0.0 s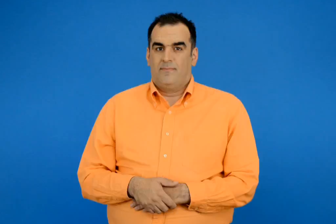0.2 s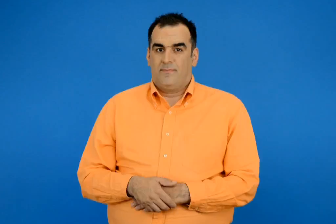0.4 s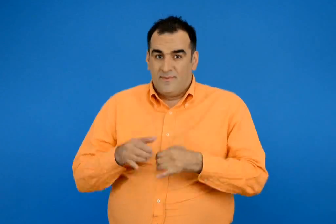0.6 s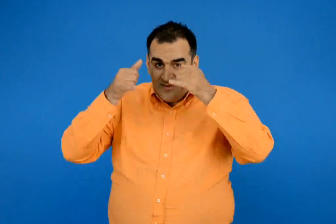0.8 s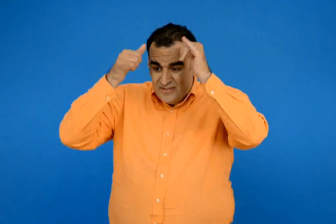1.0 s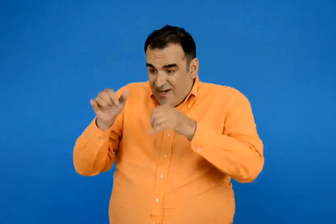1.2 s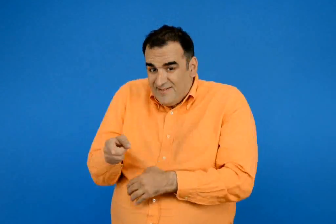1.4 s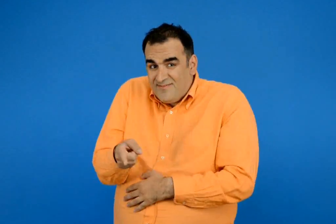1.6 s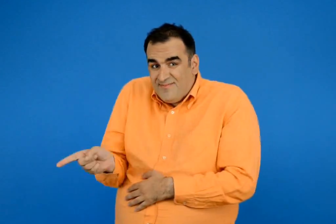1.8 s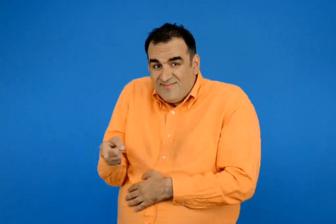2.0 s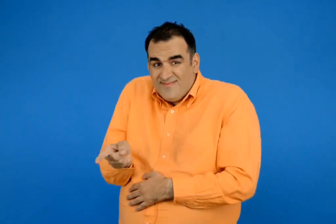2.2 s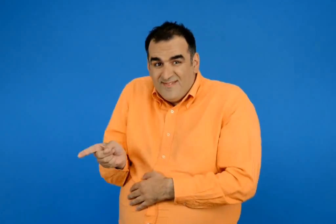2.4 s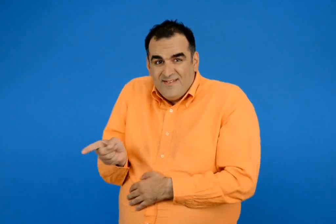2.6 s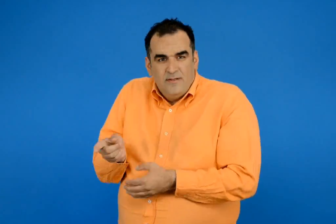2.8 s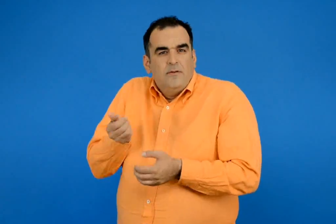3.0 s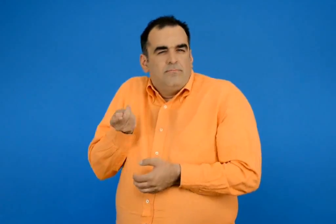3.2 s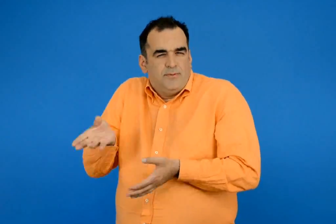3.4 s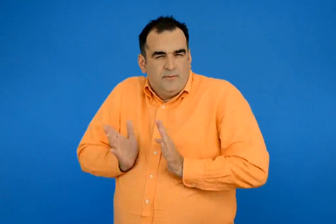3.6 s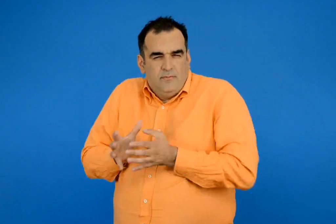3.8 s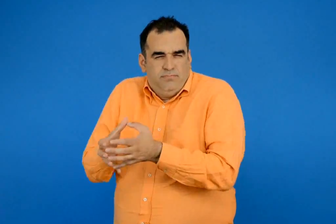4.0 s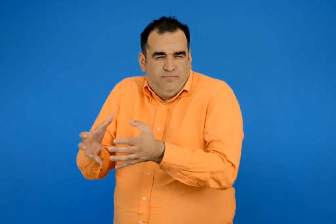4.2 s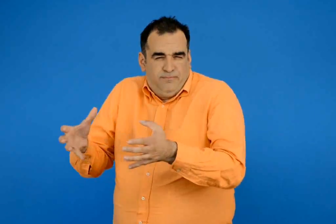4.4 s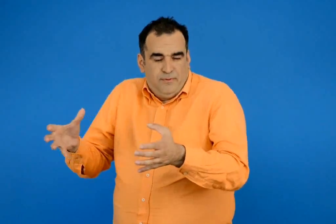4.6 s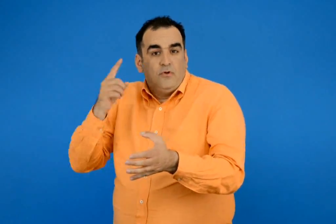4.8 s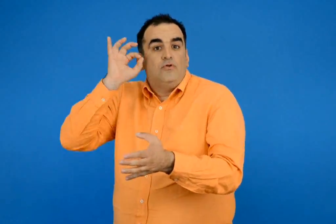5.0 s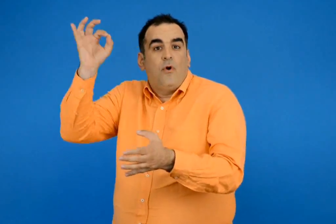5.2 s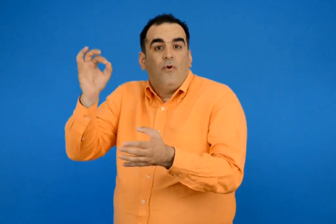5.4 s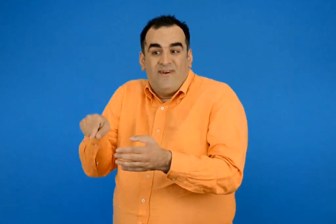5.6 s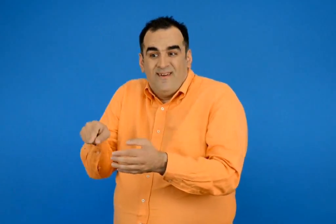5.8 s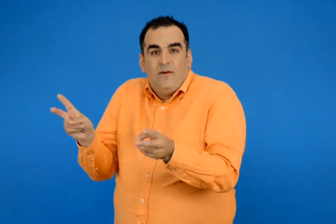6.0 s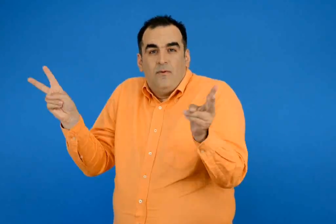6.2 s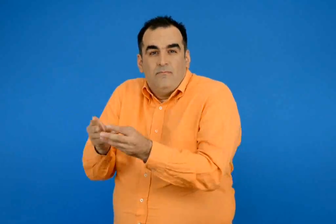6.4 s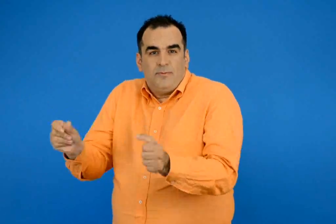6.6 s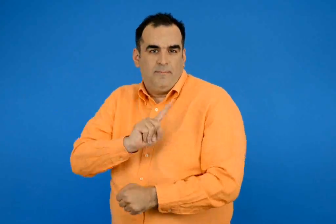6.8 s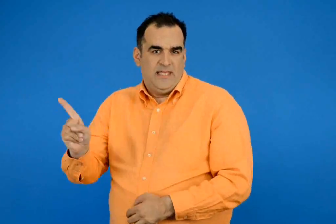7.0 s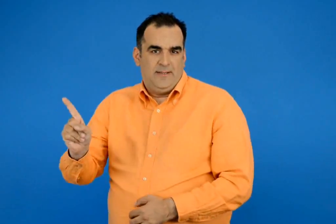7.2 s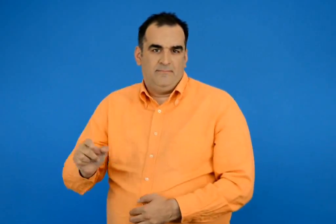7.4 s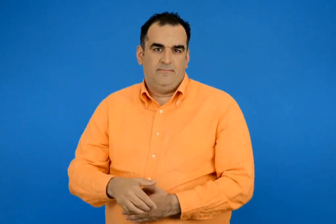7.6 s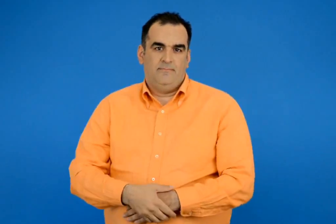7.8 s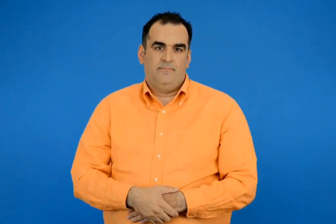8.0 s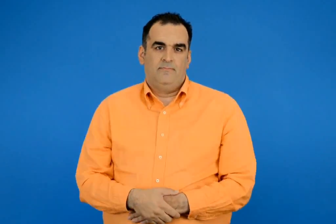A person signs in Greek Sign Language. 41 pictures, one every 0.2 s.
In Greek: αντίθετα αυτά που τρώγονται σκέφτηκε να γεννούν πολλά μικρά για να σωθεί το είδος τους
